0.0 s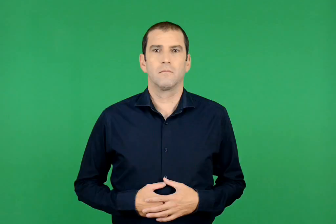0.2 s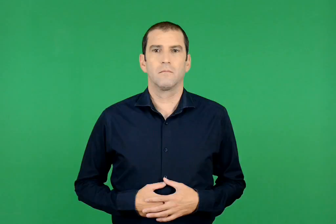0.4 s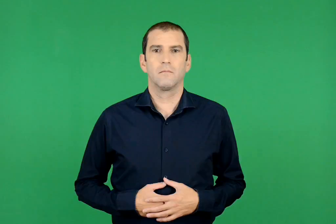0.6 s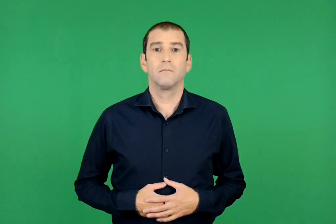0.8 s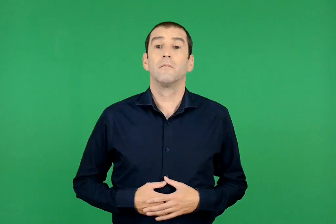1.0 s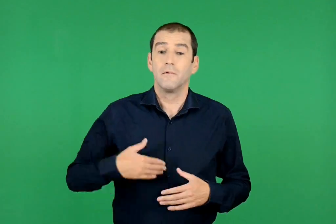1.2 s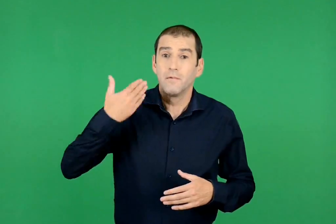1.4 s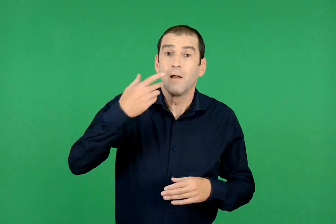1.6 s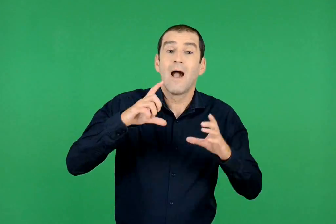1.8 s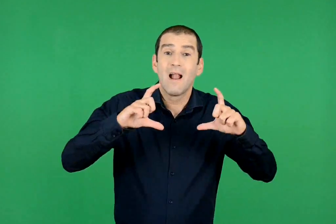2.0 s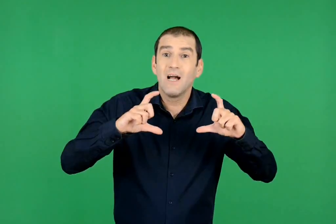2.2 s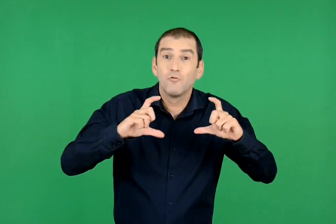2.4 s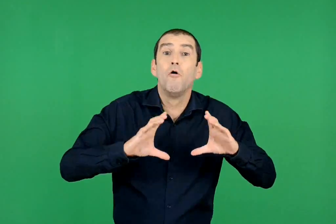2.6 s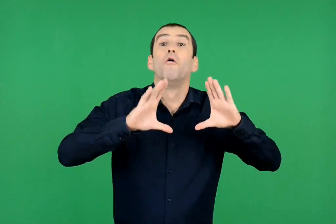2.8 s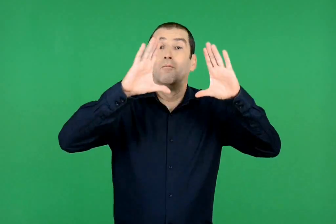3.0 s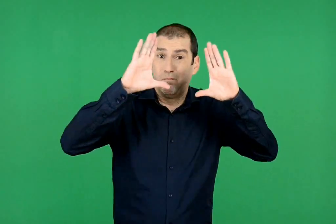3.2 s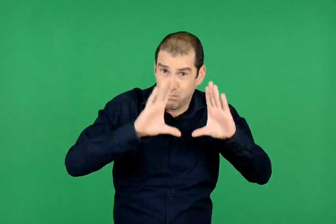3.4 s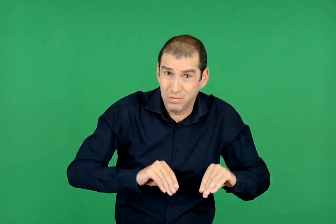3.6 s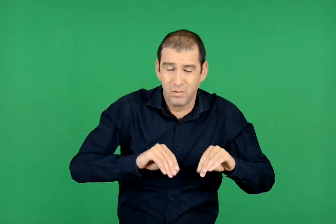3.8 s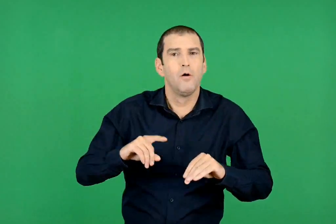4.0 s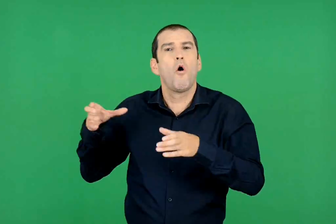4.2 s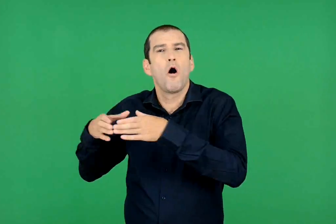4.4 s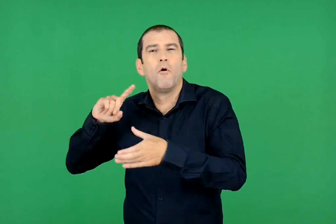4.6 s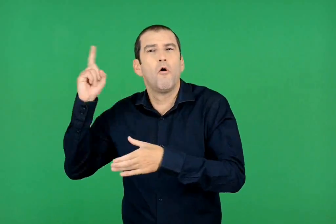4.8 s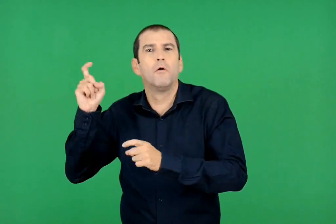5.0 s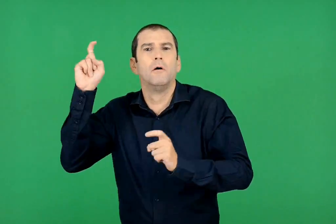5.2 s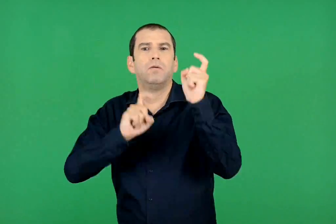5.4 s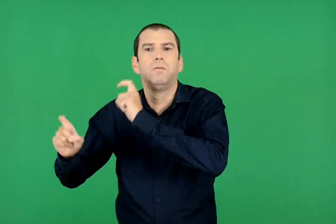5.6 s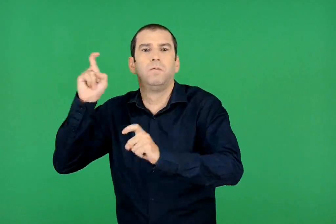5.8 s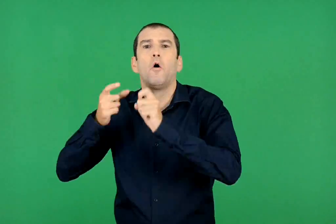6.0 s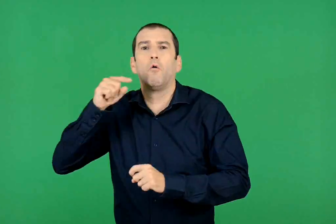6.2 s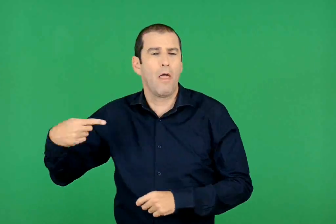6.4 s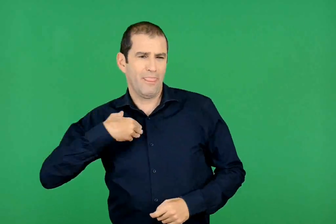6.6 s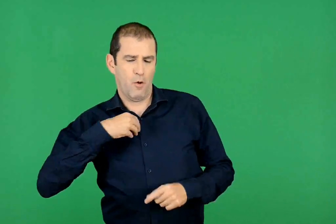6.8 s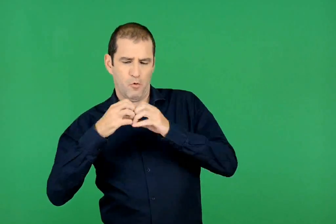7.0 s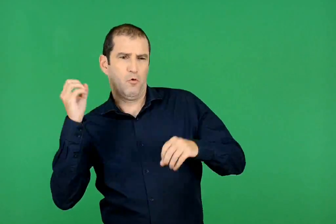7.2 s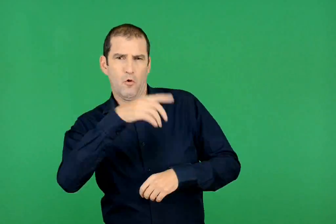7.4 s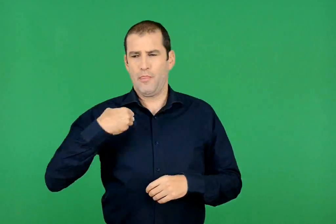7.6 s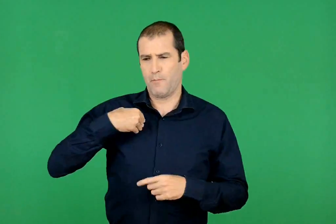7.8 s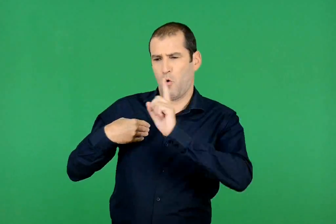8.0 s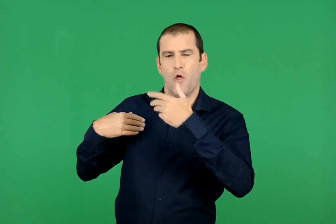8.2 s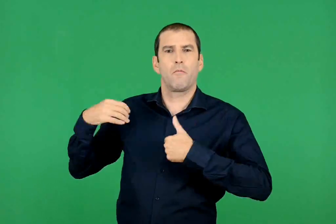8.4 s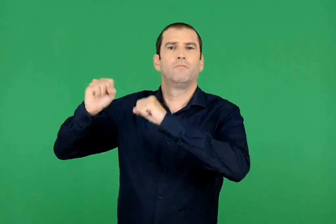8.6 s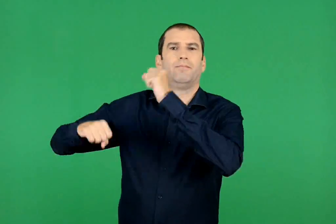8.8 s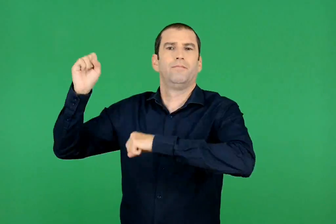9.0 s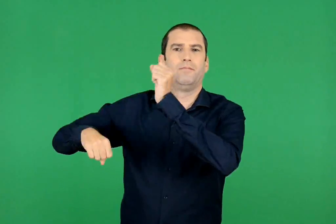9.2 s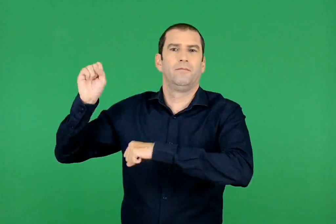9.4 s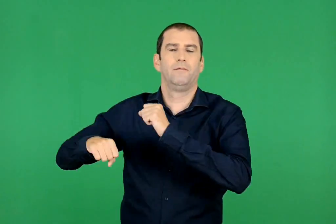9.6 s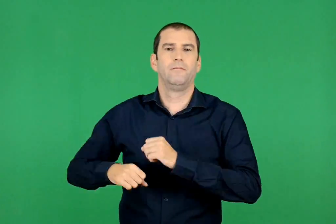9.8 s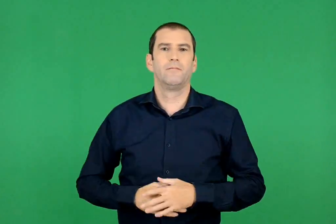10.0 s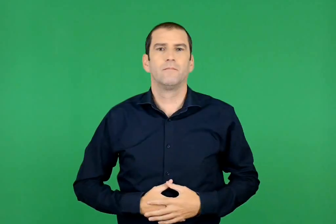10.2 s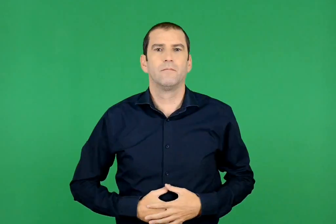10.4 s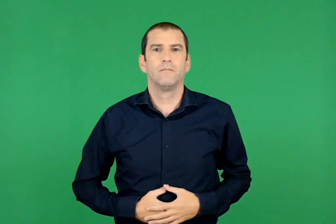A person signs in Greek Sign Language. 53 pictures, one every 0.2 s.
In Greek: έσκασε , όμως , μόνο ένα λάστιχο και κοντέψανε να δαρθούνε , γιατί ο καθένας έλεγε πως ήτανε το δικό του καρφί
